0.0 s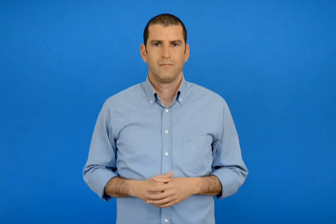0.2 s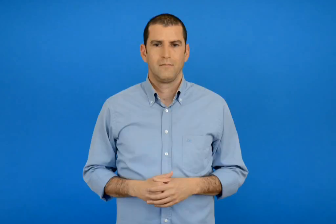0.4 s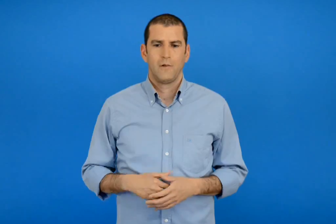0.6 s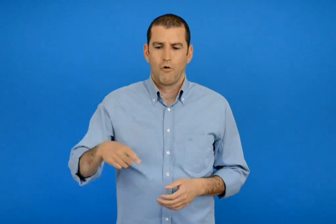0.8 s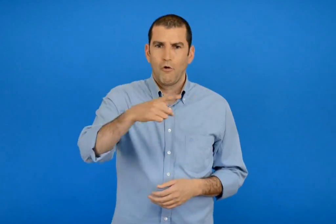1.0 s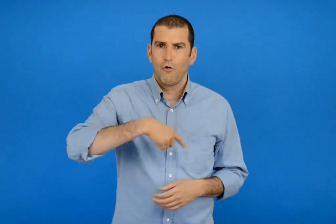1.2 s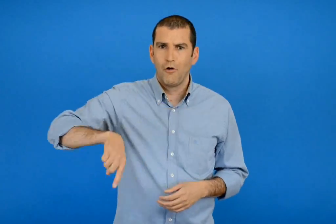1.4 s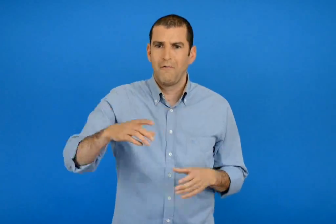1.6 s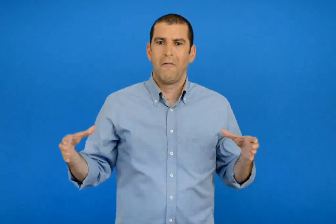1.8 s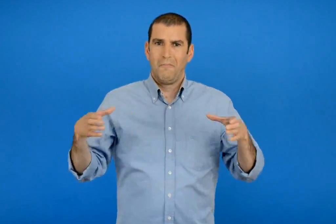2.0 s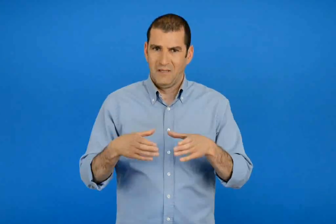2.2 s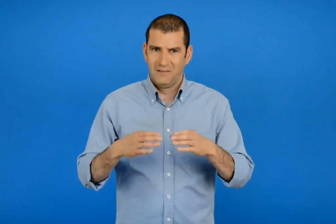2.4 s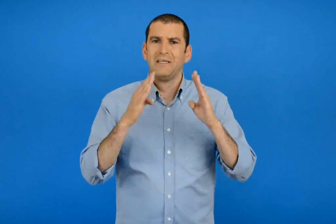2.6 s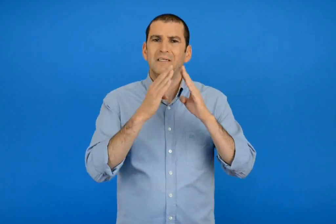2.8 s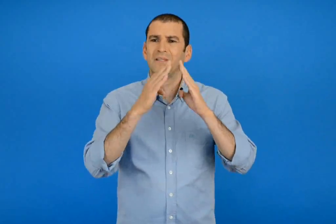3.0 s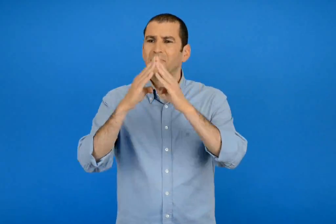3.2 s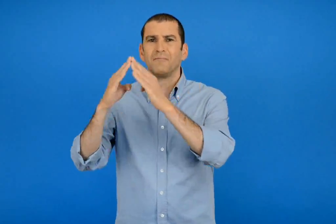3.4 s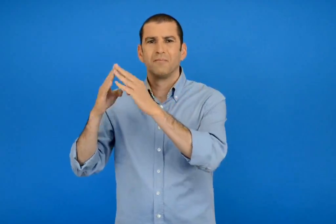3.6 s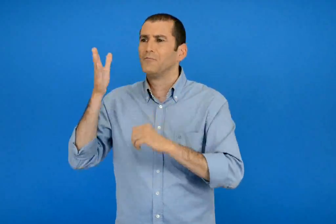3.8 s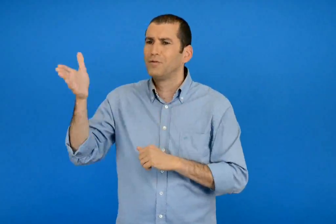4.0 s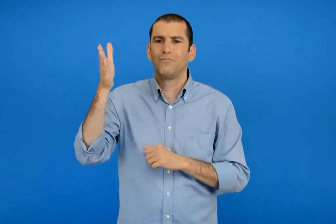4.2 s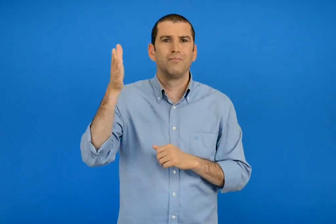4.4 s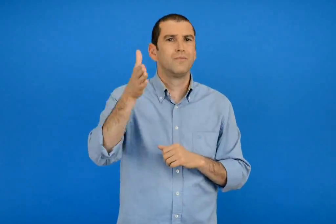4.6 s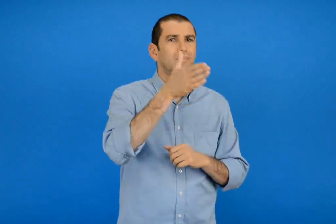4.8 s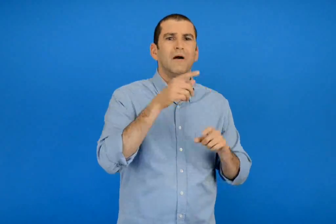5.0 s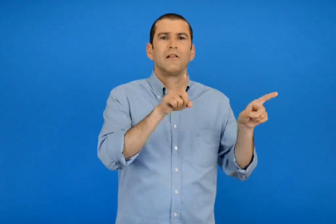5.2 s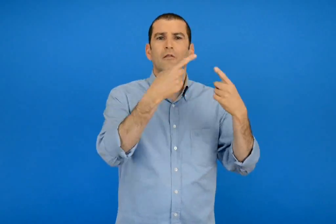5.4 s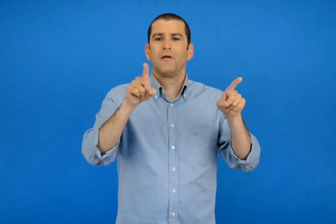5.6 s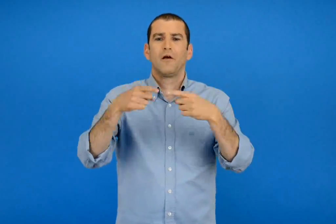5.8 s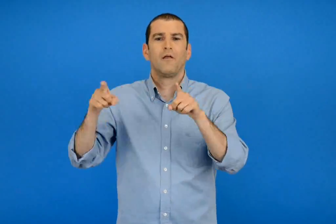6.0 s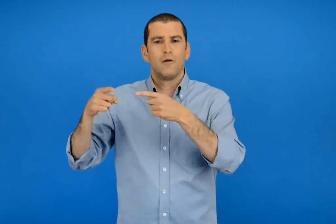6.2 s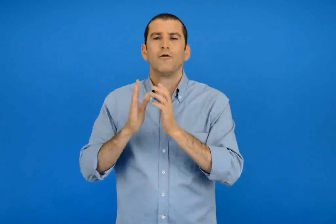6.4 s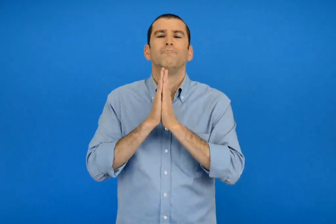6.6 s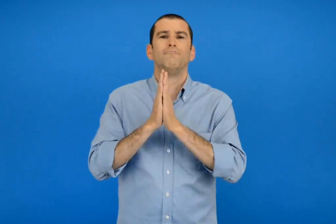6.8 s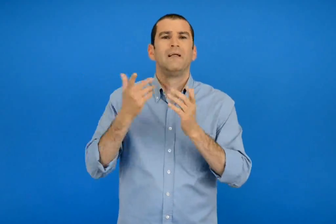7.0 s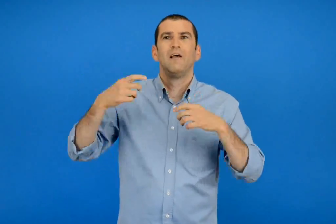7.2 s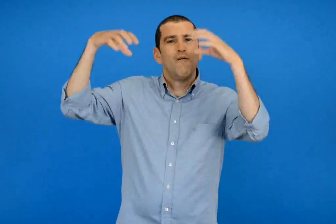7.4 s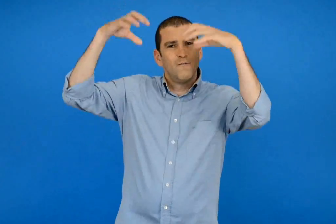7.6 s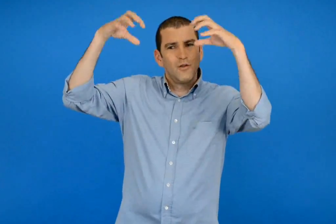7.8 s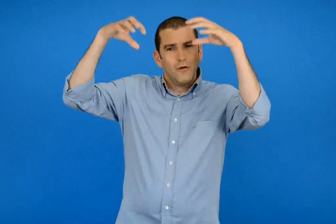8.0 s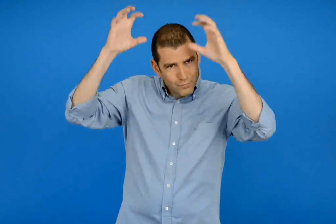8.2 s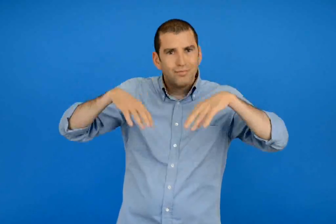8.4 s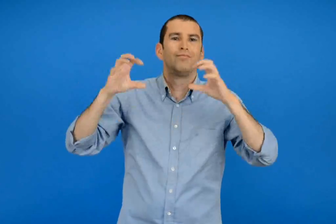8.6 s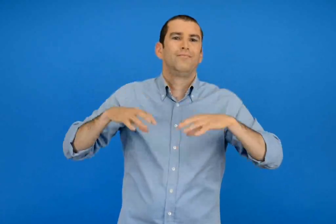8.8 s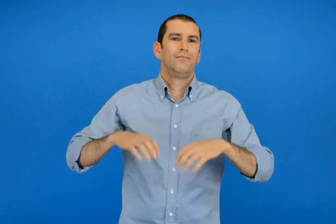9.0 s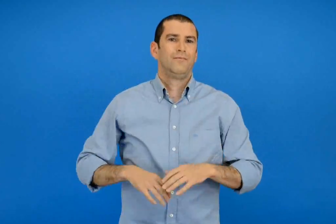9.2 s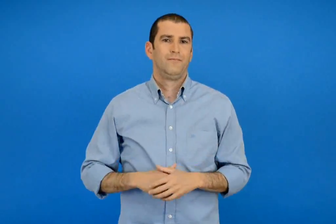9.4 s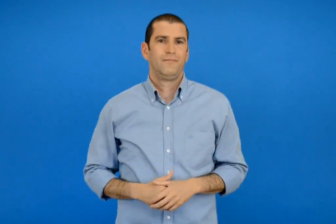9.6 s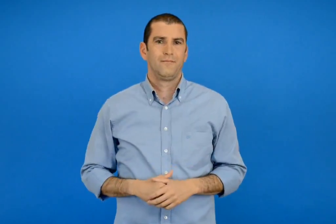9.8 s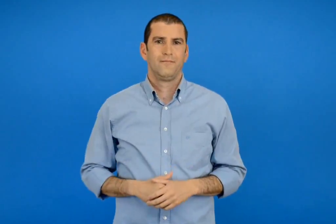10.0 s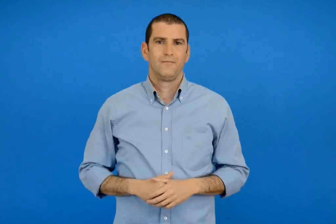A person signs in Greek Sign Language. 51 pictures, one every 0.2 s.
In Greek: όλα μαζί γυρίζουν από σπίτι σε σπίτι και τραγουδούν παρακαλώντας τη βροχή να έρθει
